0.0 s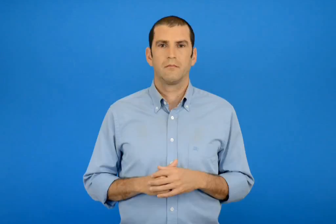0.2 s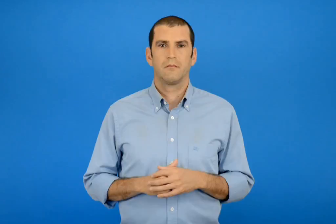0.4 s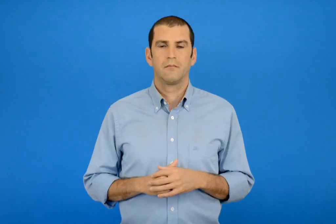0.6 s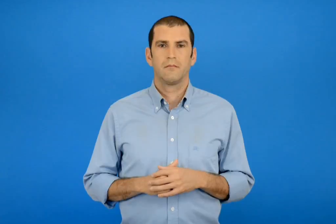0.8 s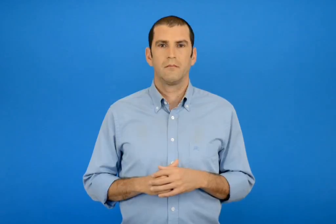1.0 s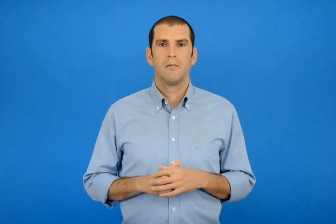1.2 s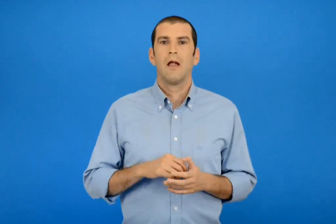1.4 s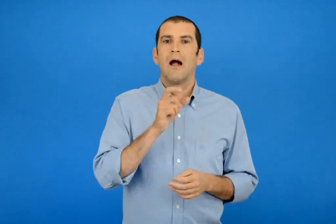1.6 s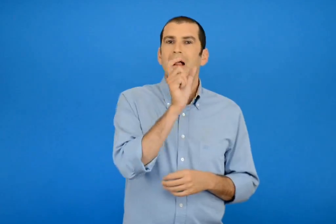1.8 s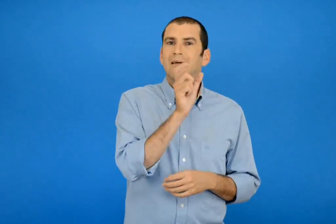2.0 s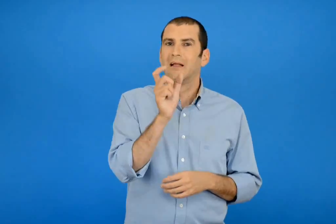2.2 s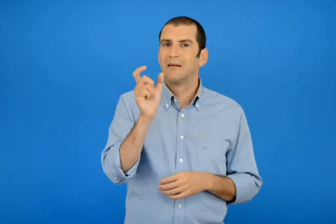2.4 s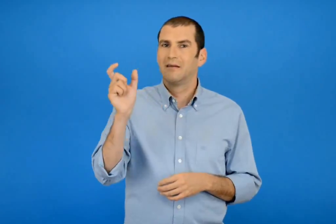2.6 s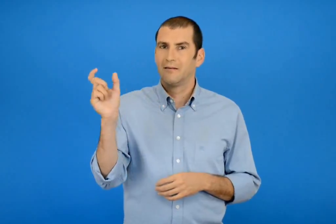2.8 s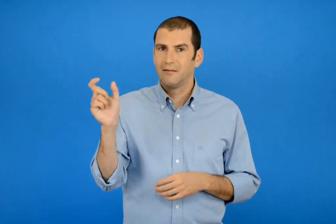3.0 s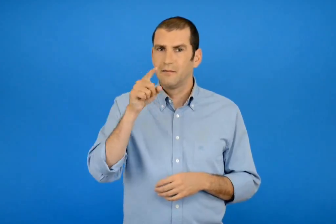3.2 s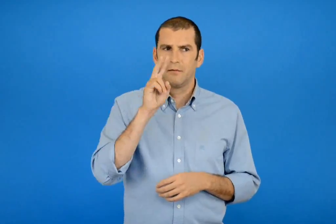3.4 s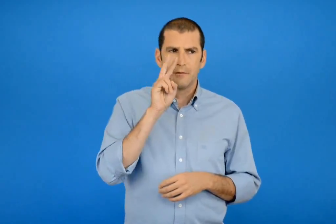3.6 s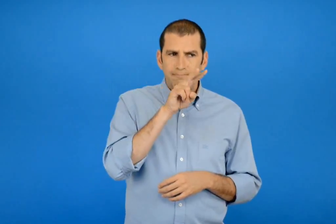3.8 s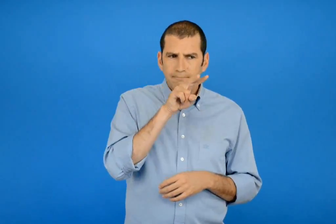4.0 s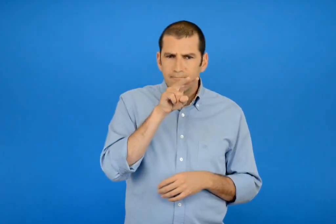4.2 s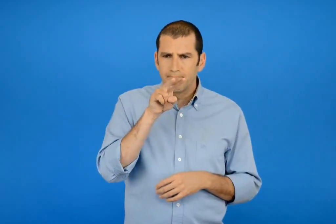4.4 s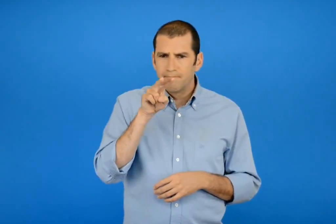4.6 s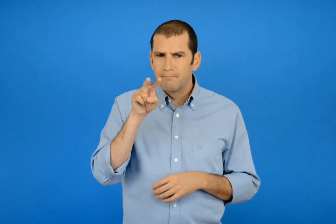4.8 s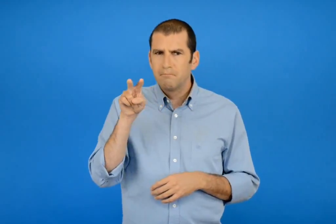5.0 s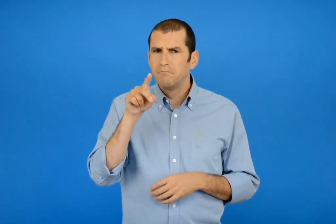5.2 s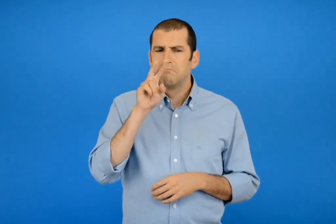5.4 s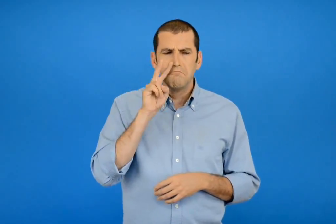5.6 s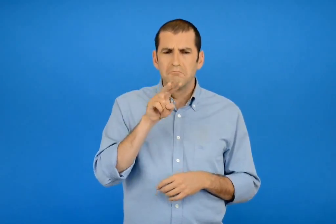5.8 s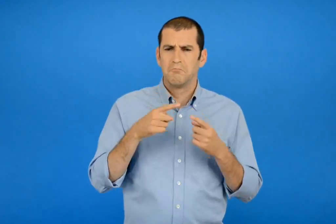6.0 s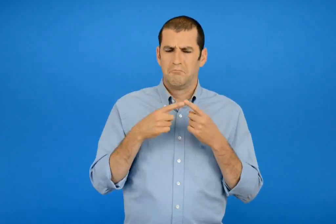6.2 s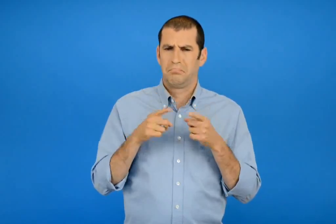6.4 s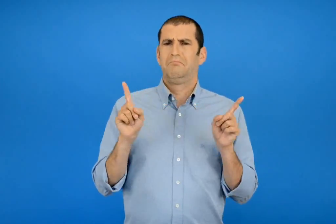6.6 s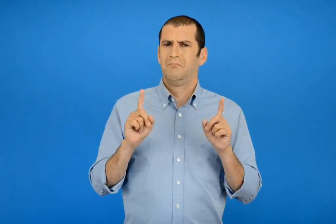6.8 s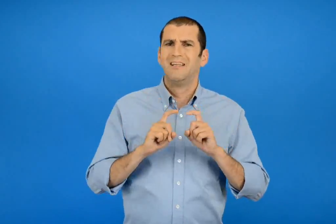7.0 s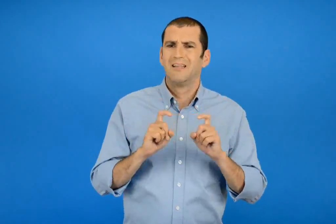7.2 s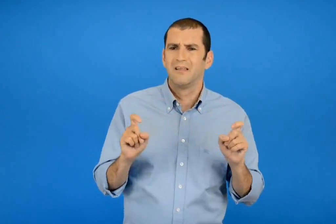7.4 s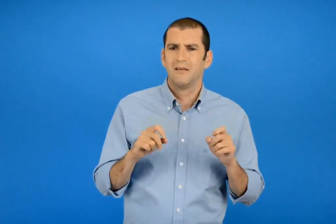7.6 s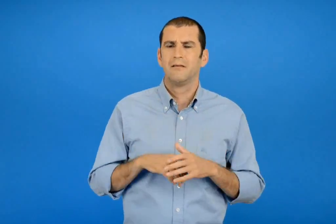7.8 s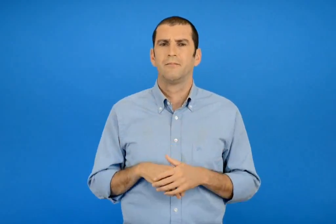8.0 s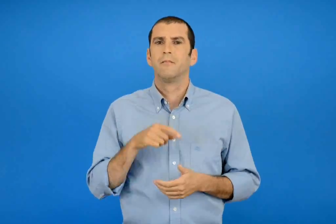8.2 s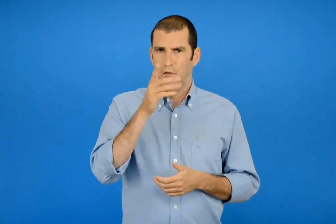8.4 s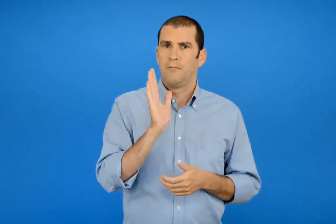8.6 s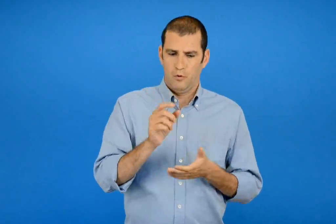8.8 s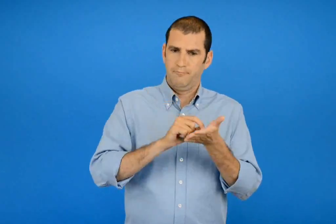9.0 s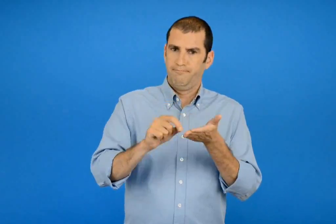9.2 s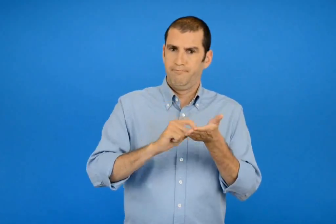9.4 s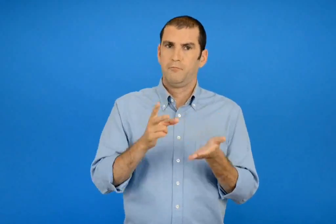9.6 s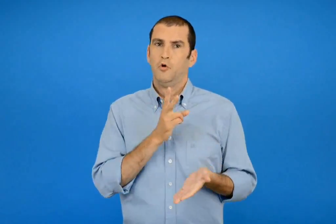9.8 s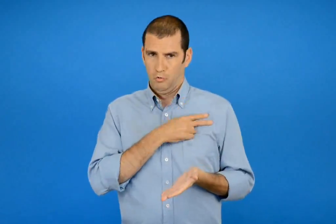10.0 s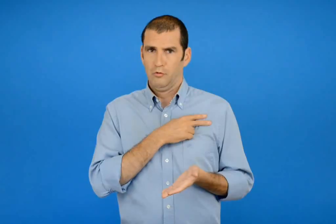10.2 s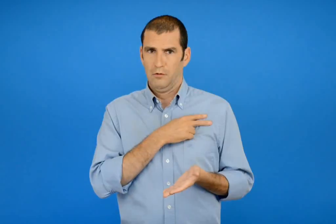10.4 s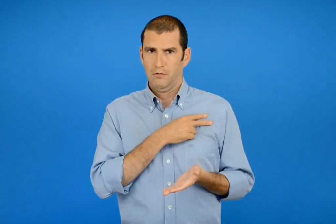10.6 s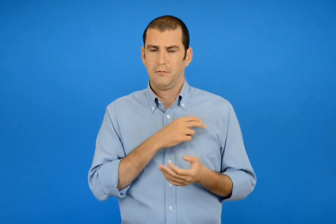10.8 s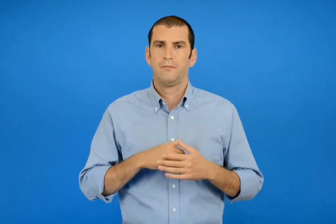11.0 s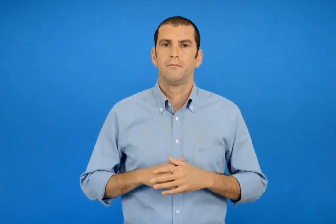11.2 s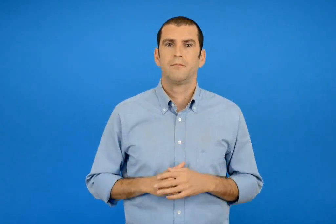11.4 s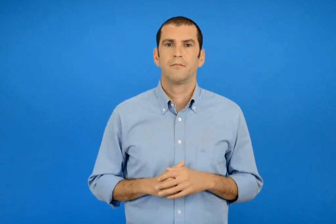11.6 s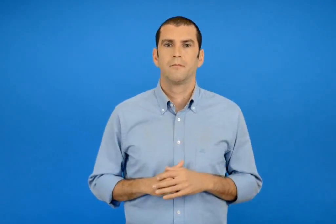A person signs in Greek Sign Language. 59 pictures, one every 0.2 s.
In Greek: παρατήρησε τις λέξεις τι περίεργο βλέπεις ; μπορείς να τις γράψεις σωστά ;
